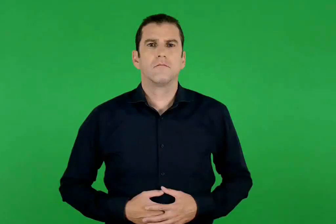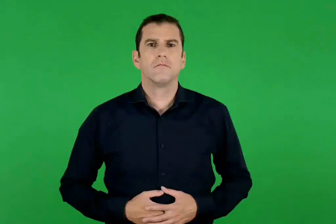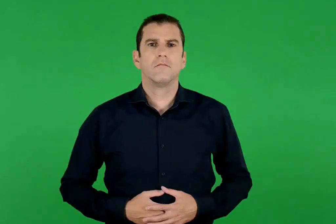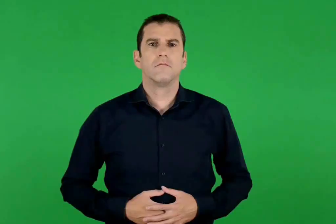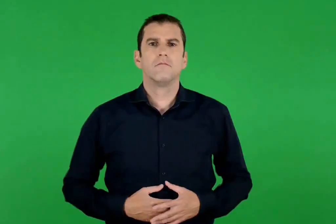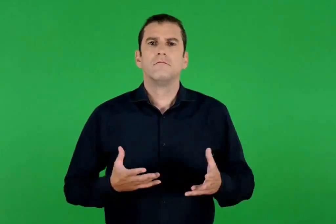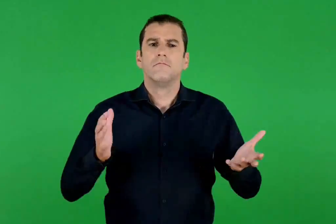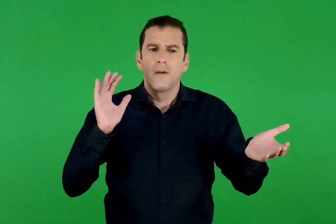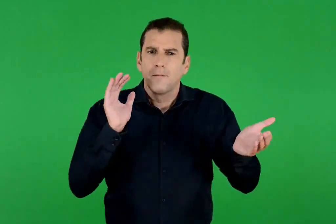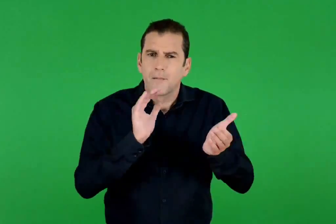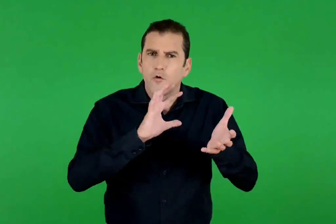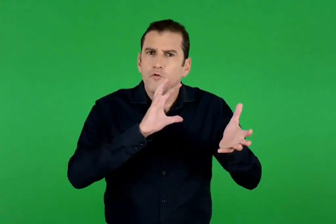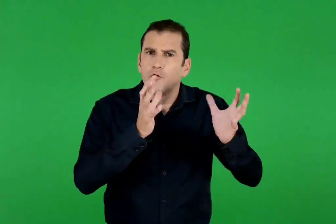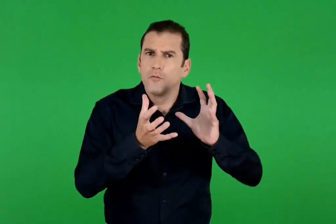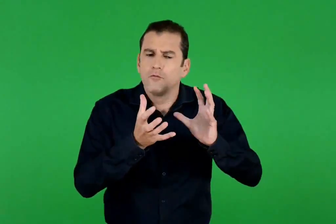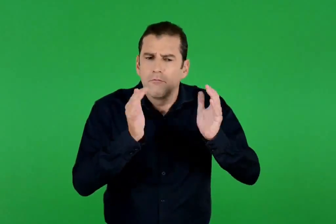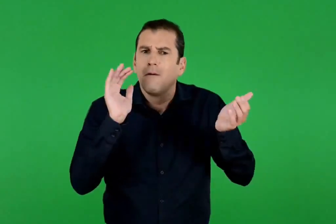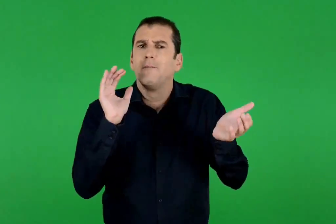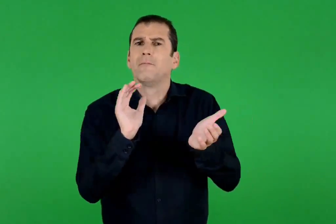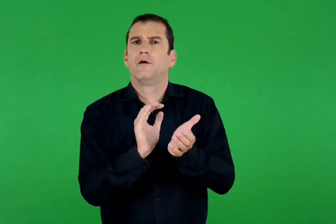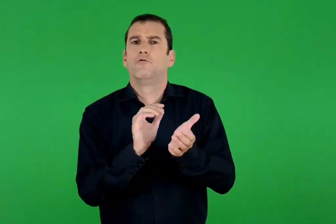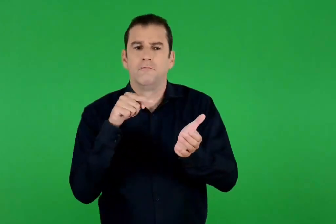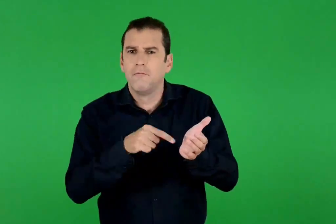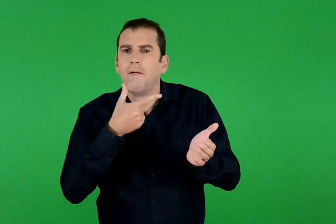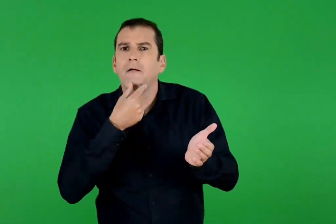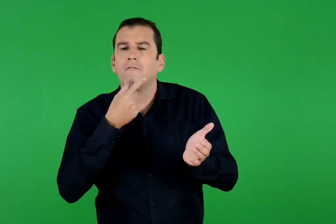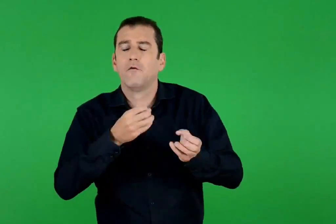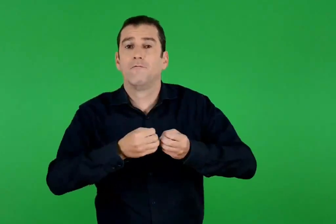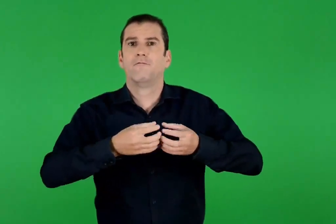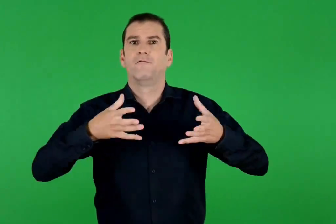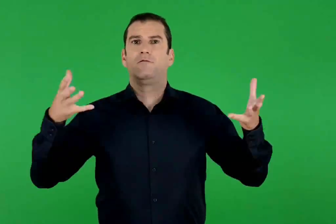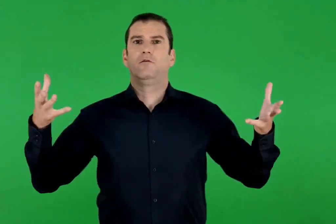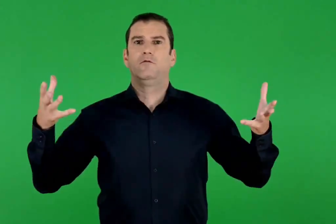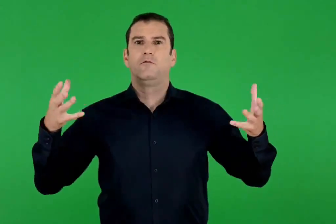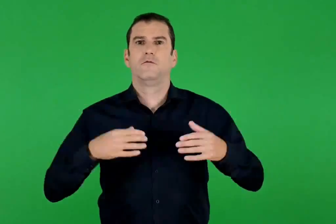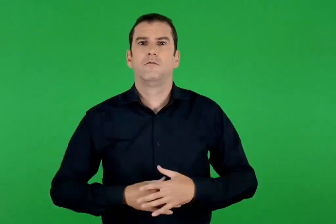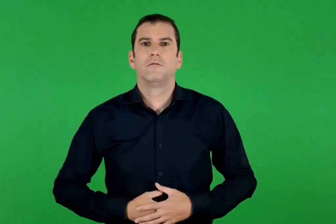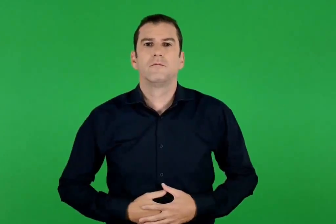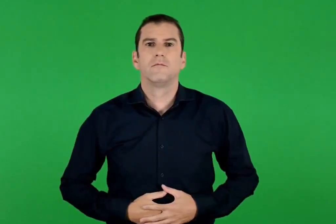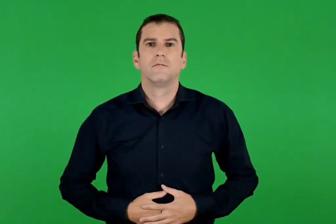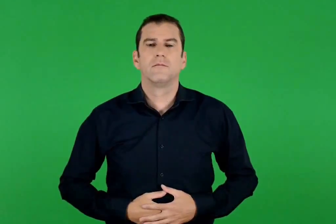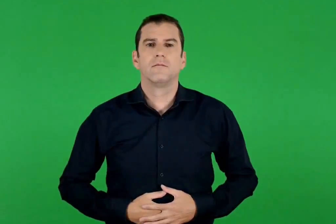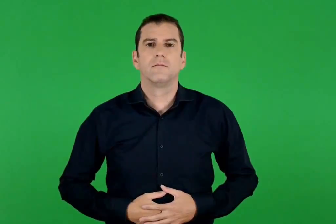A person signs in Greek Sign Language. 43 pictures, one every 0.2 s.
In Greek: τι μικρός είναι ο κόσμος τι μικρός είναι εύκολο να γίνει φωτεινός
